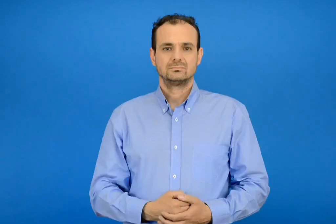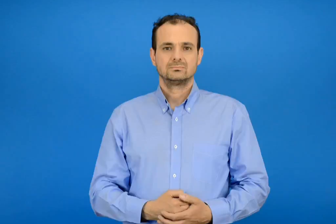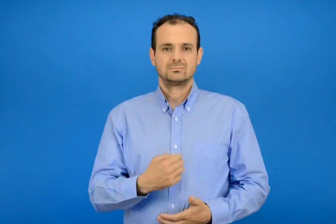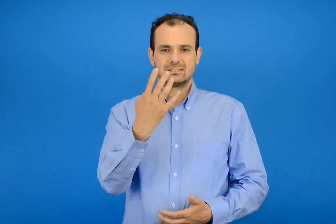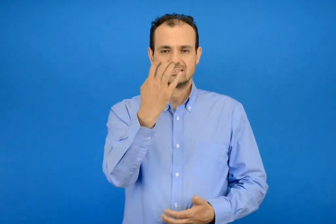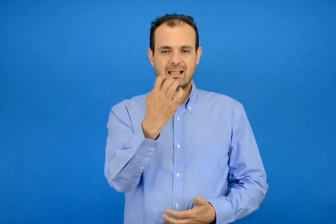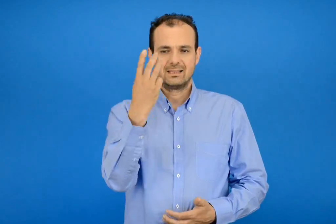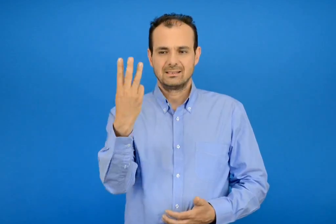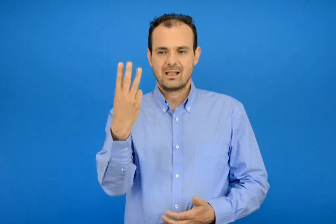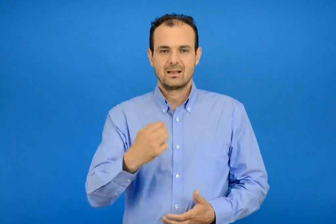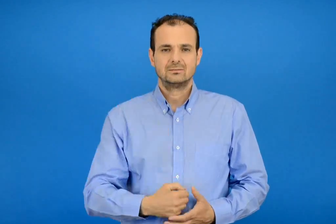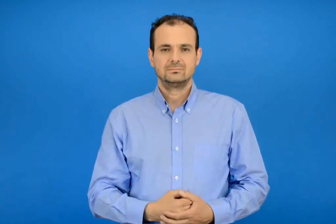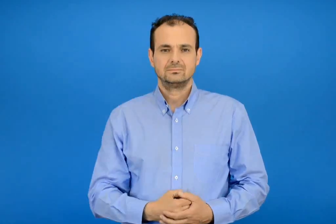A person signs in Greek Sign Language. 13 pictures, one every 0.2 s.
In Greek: σαράντα τρία
